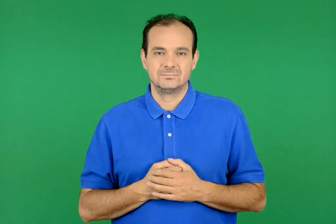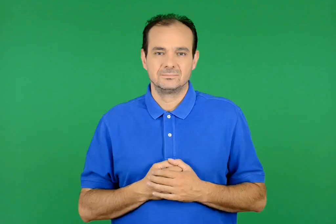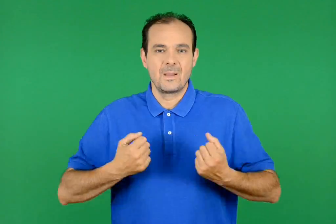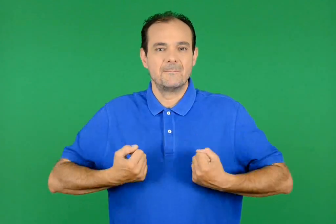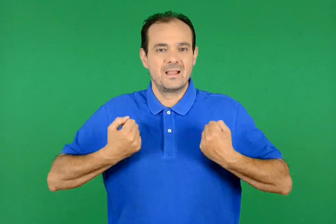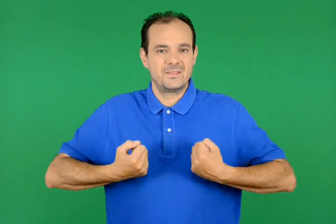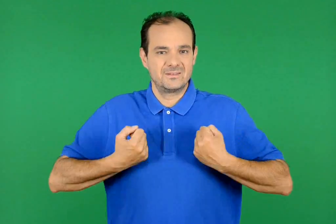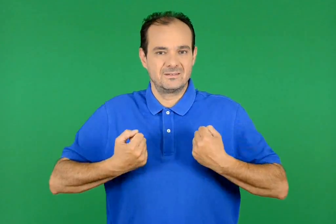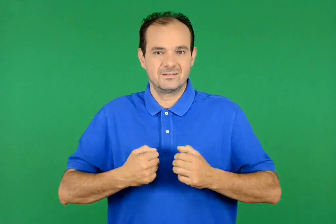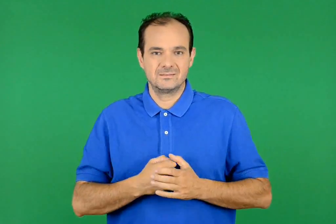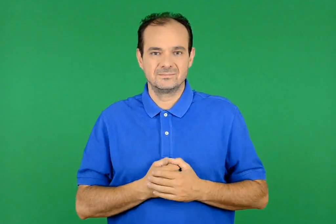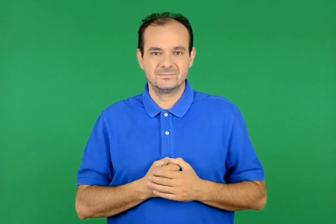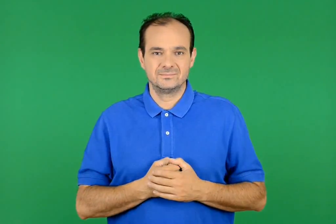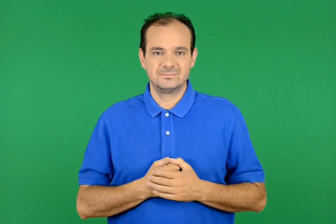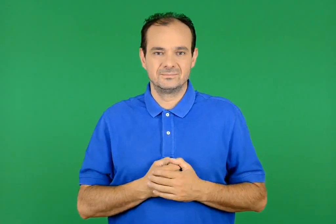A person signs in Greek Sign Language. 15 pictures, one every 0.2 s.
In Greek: παιχνίδι
